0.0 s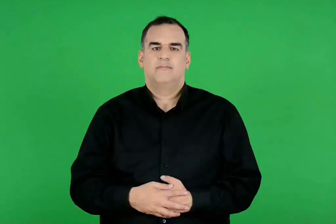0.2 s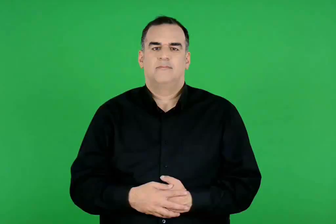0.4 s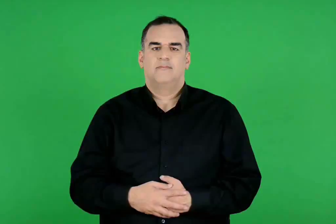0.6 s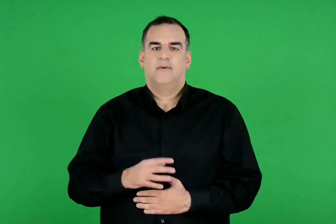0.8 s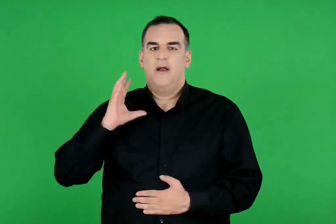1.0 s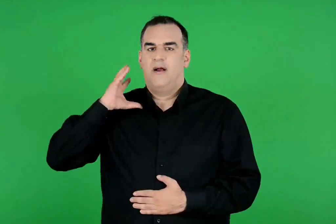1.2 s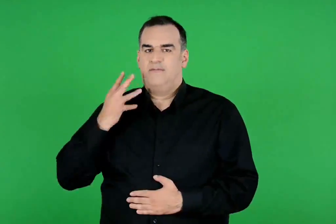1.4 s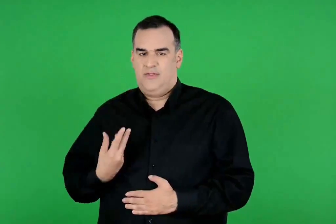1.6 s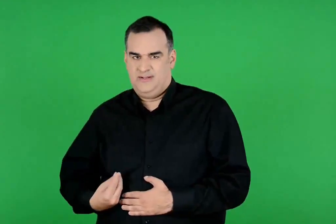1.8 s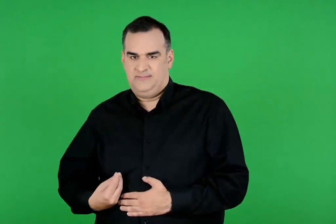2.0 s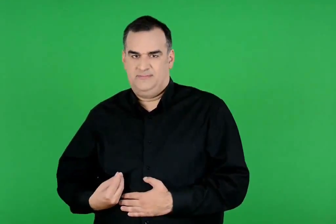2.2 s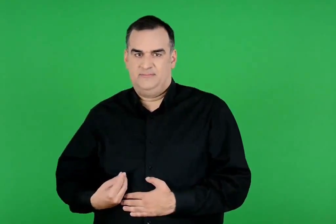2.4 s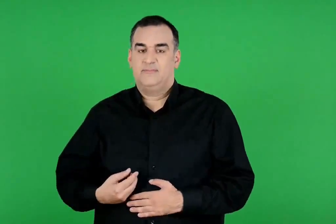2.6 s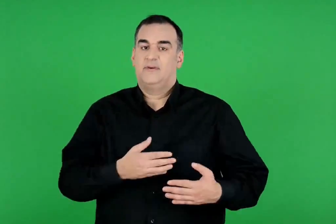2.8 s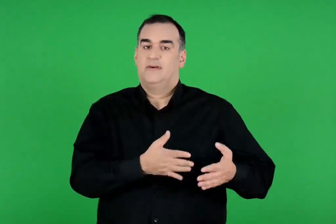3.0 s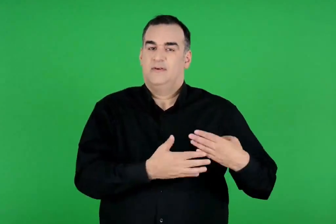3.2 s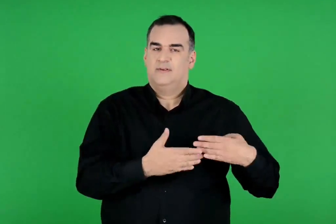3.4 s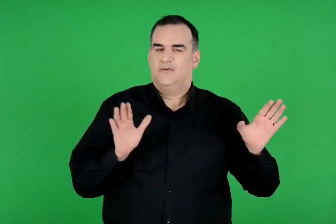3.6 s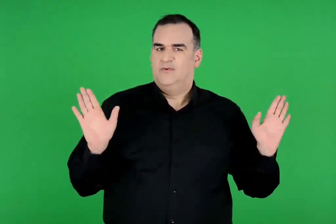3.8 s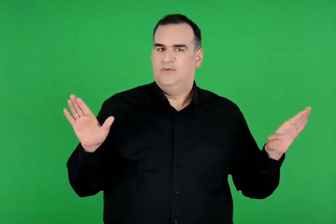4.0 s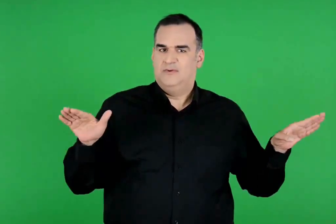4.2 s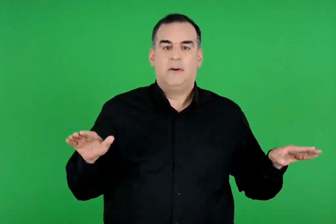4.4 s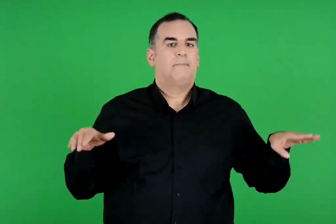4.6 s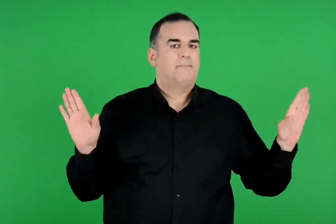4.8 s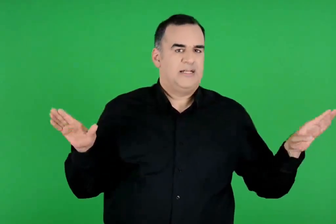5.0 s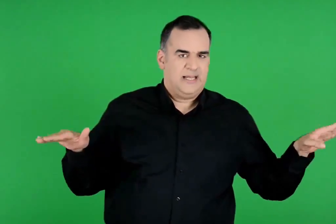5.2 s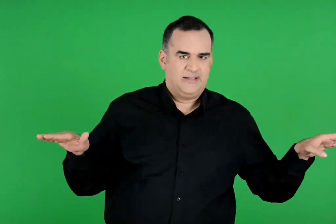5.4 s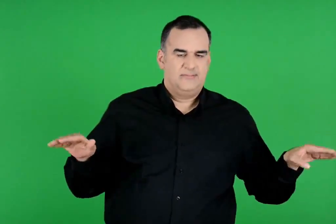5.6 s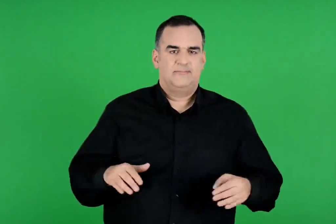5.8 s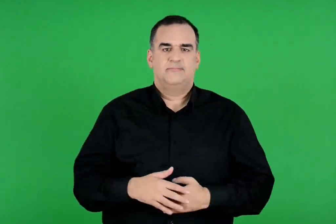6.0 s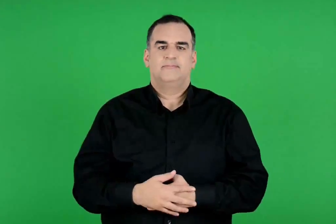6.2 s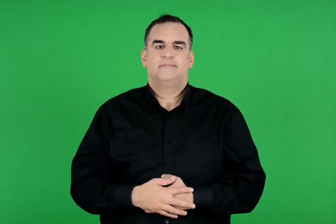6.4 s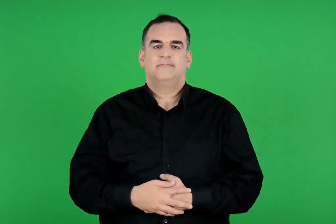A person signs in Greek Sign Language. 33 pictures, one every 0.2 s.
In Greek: αφροδίτη φτερωτοί έρωτες , περιστέρι
